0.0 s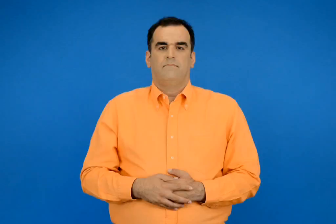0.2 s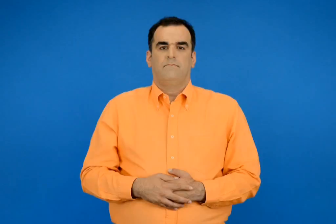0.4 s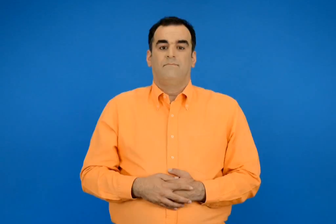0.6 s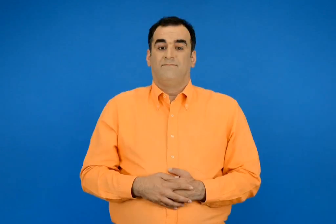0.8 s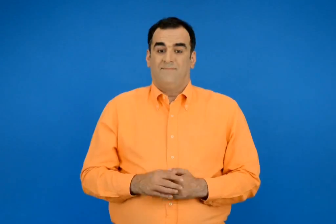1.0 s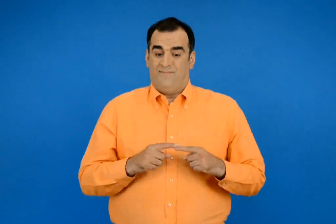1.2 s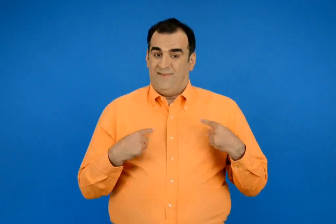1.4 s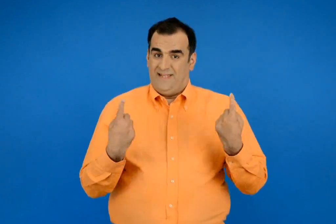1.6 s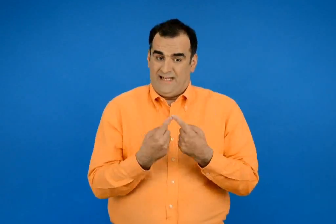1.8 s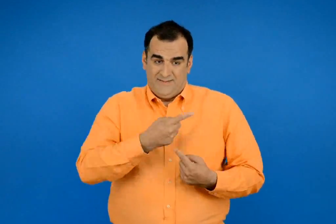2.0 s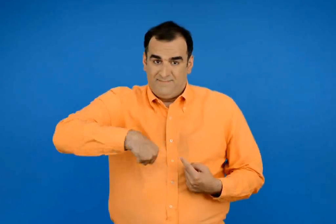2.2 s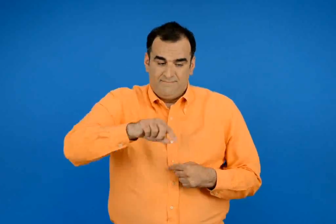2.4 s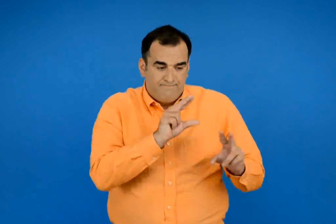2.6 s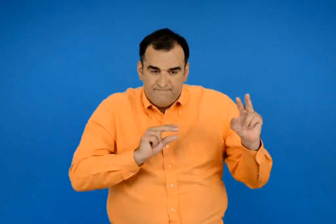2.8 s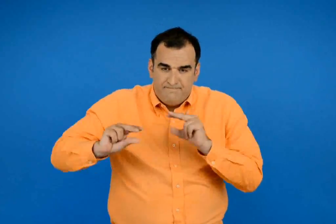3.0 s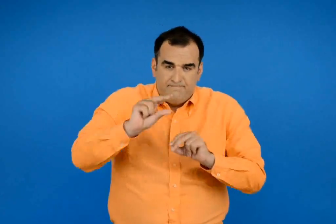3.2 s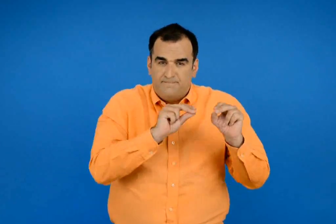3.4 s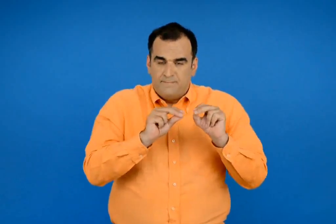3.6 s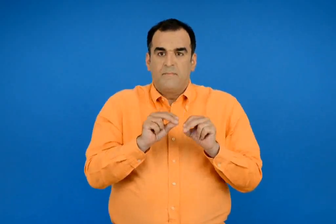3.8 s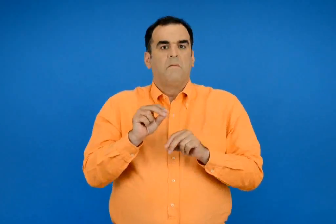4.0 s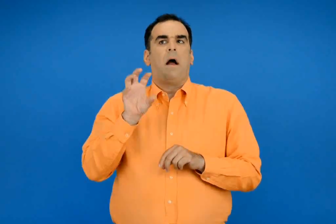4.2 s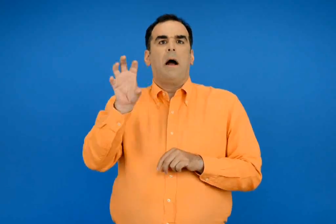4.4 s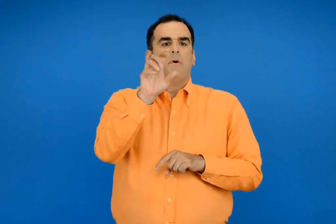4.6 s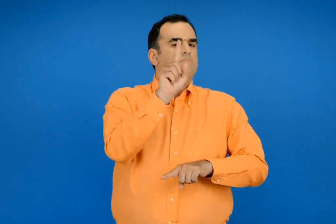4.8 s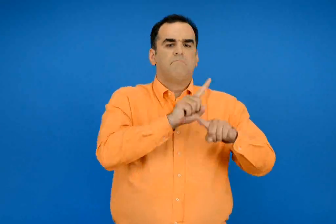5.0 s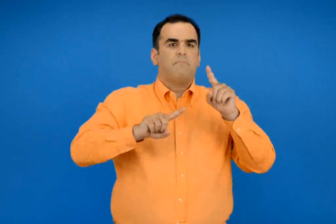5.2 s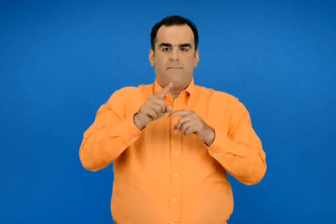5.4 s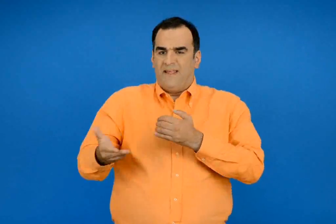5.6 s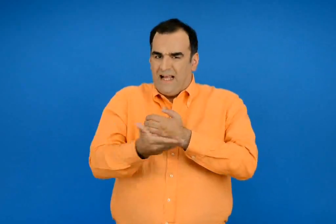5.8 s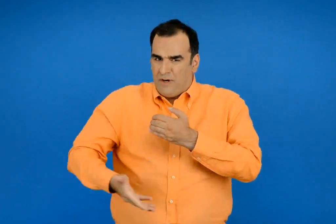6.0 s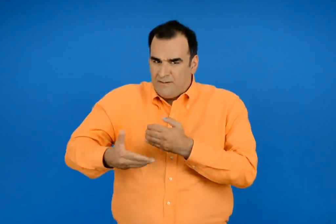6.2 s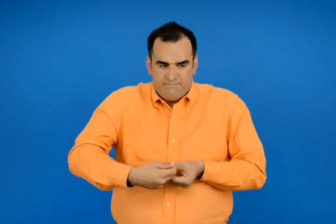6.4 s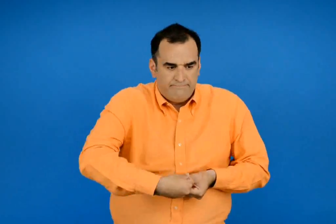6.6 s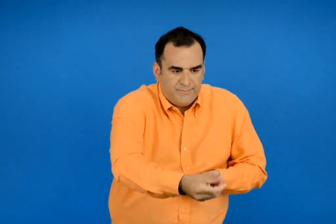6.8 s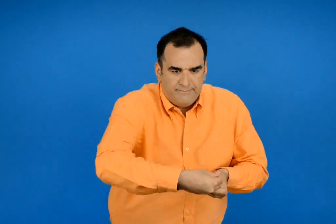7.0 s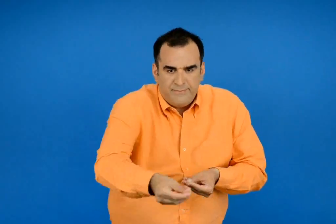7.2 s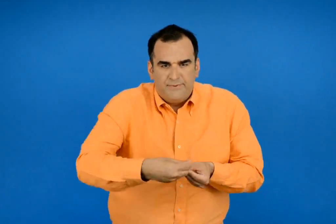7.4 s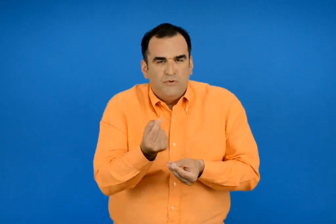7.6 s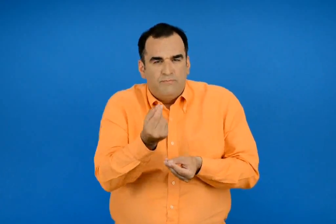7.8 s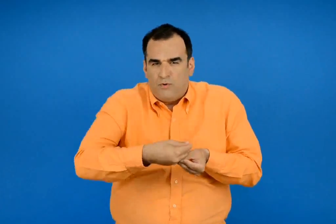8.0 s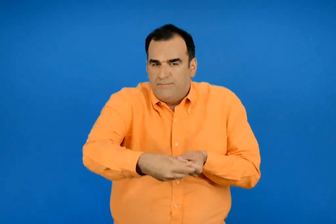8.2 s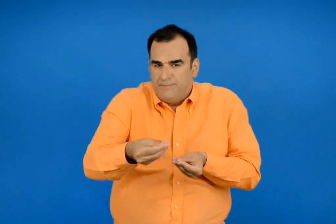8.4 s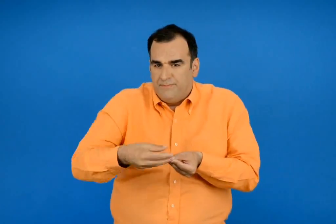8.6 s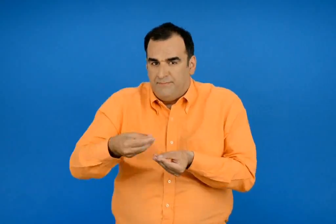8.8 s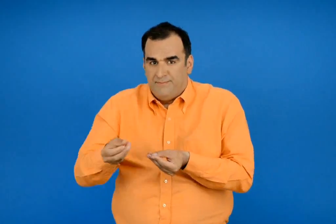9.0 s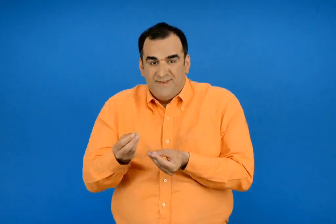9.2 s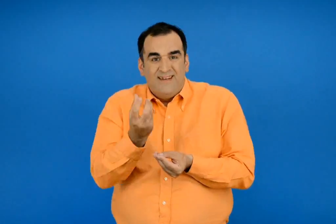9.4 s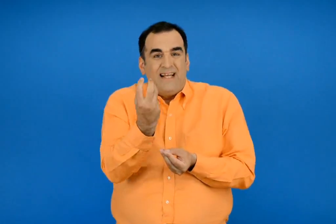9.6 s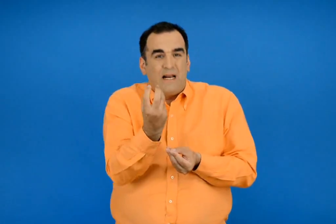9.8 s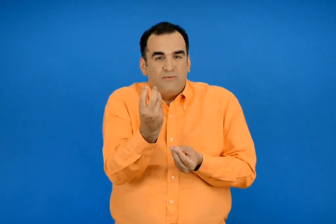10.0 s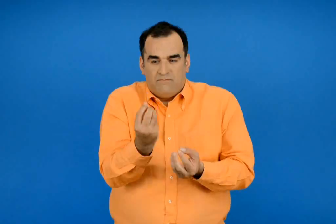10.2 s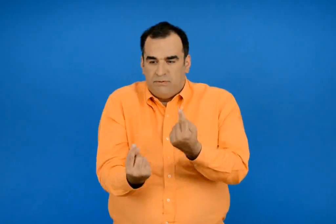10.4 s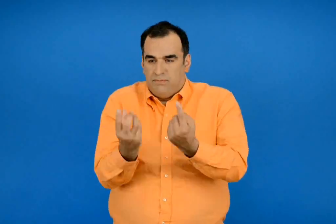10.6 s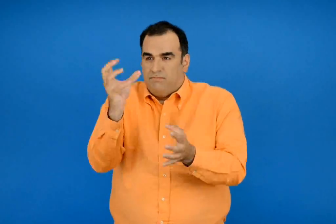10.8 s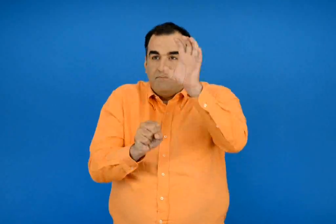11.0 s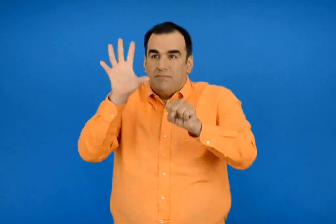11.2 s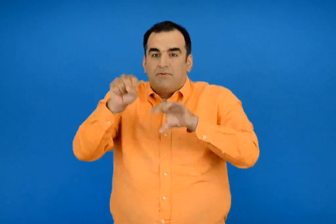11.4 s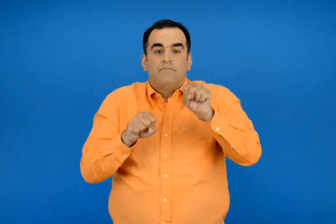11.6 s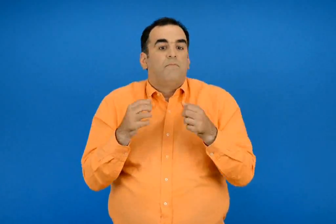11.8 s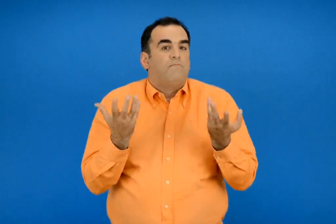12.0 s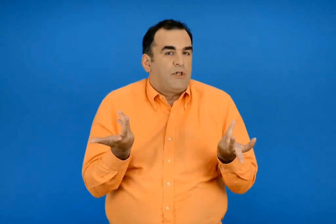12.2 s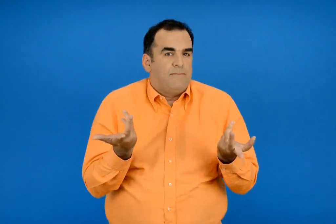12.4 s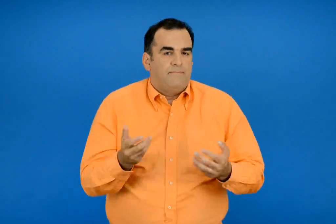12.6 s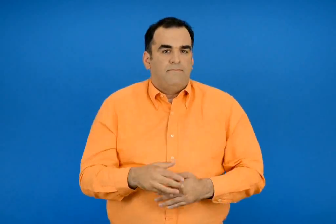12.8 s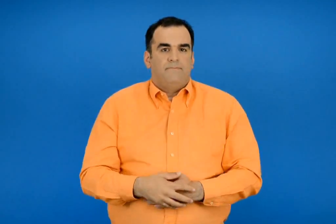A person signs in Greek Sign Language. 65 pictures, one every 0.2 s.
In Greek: συζητάμε στην τάξη ποιά εποχή οι γεωργοί σπέρνουν τους σπόρους και ποτέ μαζεύουν τους καρπούς
